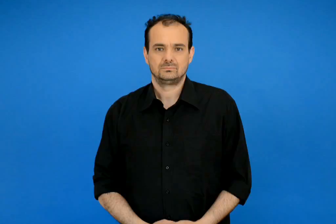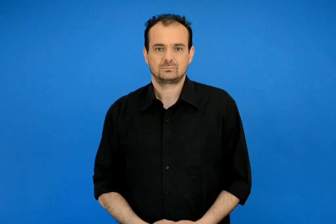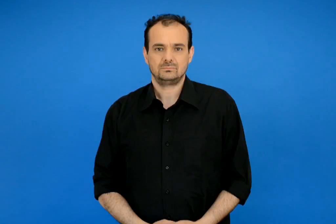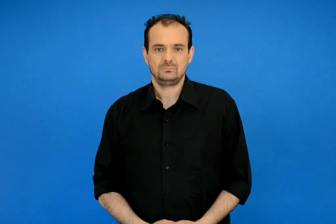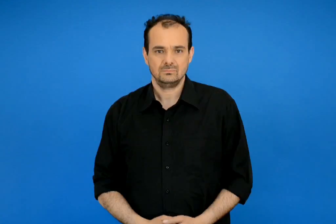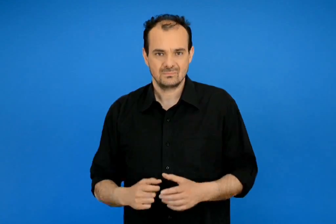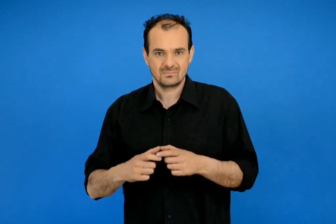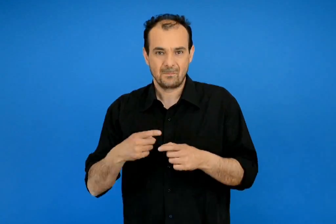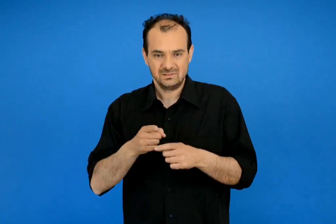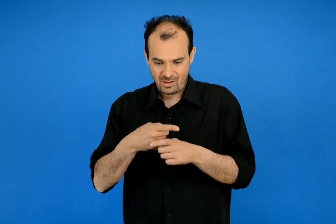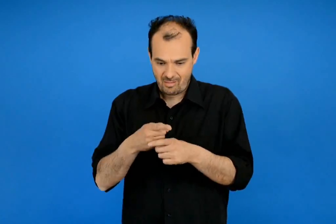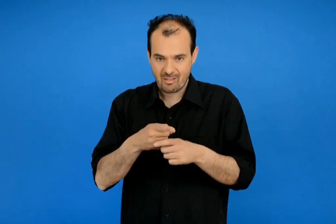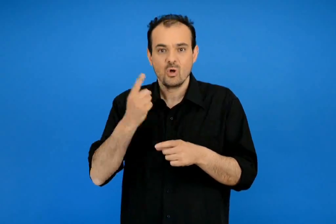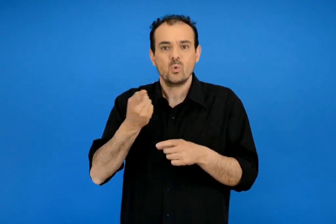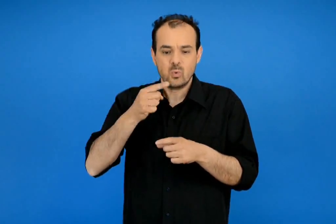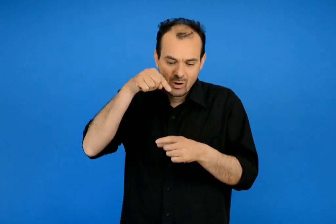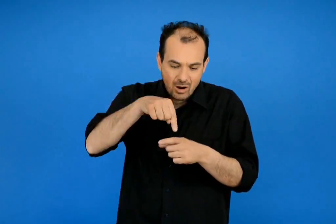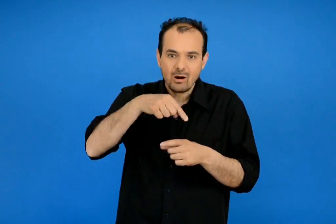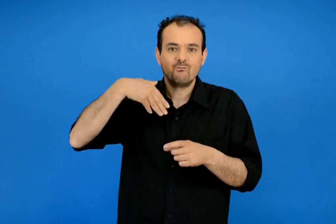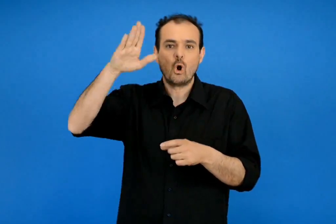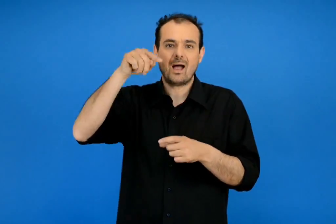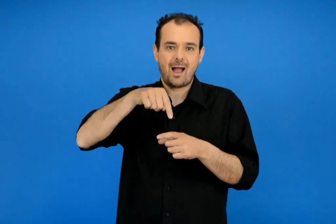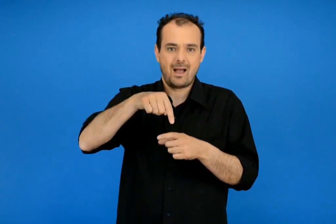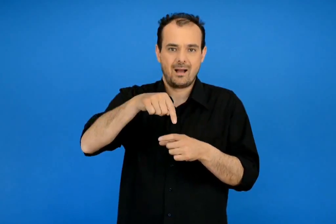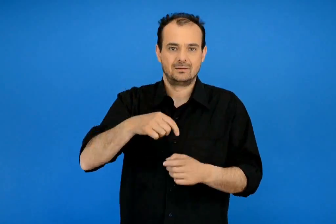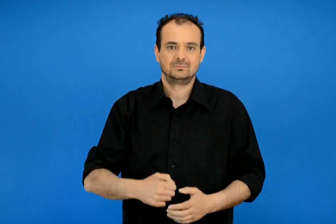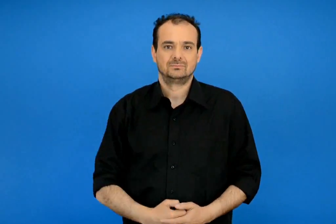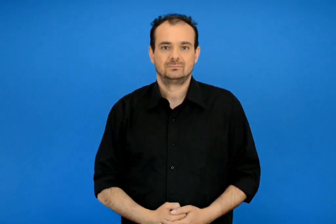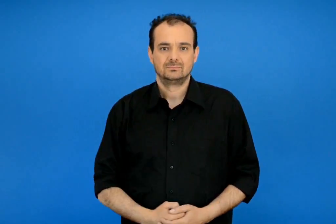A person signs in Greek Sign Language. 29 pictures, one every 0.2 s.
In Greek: η πυξίδα δείχνει πάντα τον βορρά
